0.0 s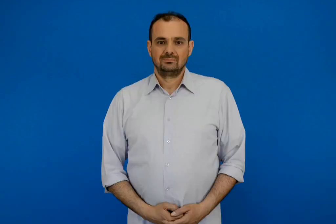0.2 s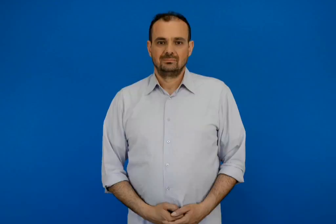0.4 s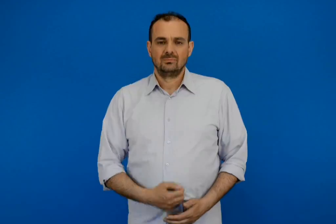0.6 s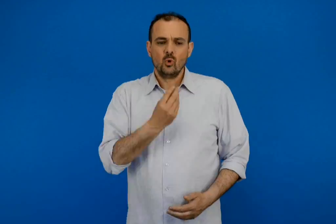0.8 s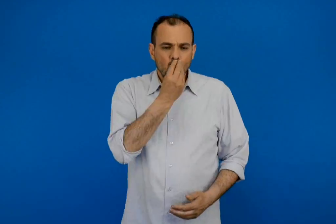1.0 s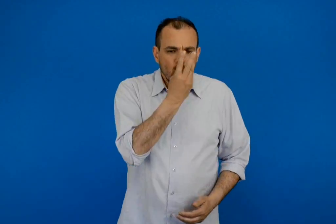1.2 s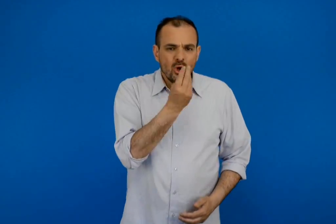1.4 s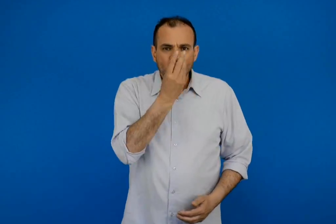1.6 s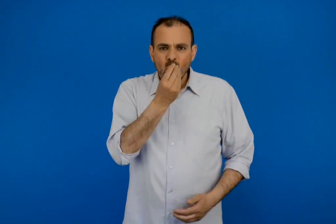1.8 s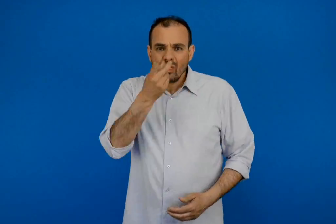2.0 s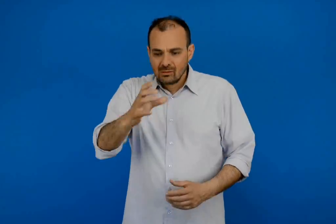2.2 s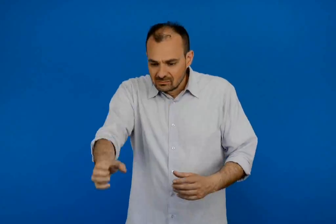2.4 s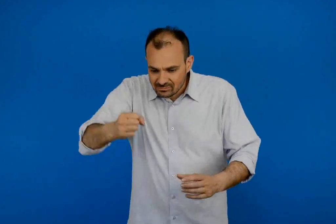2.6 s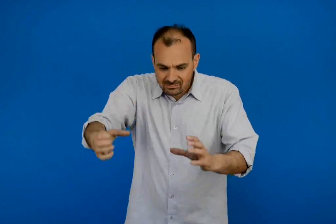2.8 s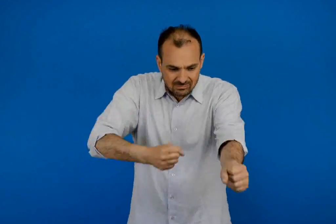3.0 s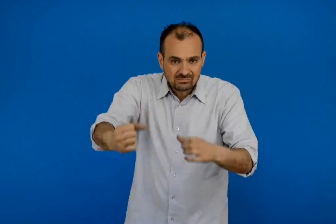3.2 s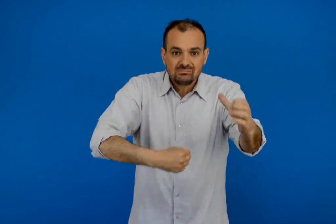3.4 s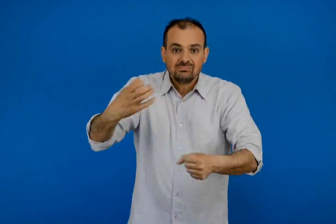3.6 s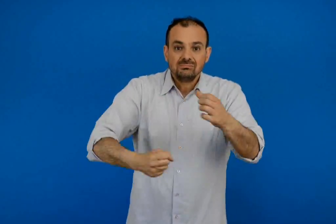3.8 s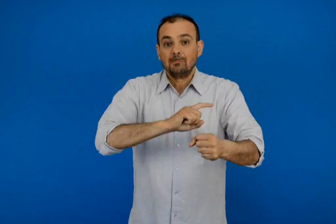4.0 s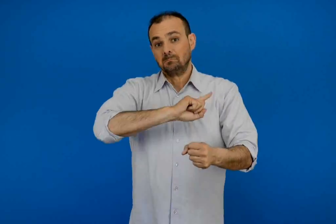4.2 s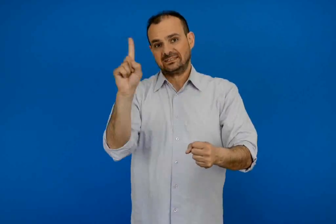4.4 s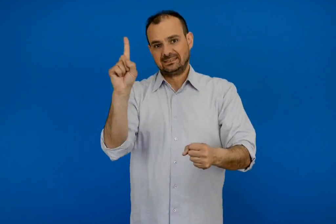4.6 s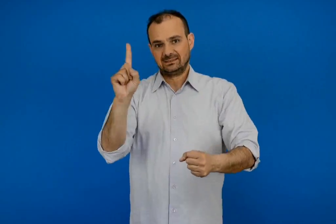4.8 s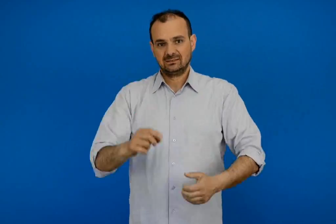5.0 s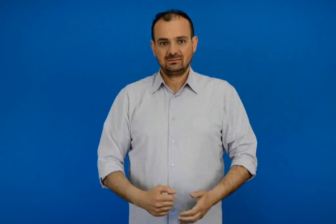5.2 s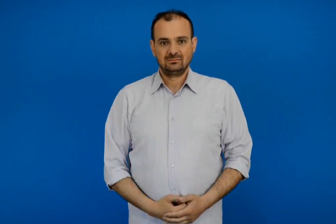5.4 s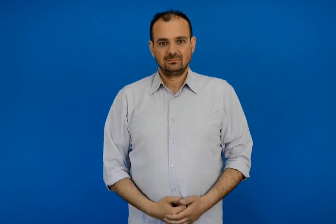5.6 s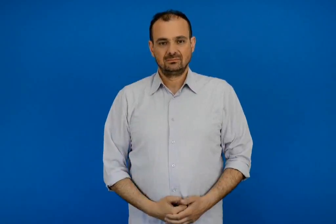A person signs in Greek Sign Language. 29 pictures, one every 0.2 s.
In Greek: μην κόβετε λουλούδια
